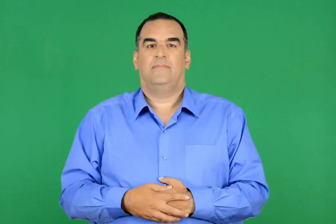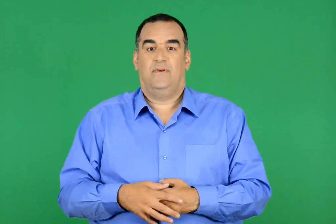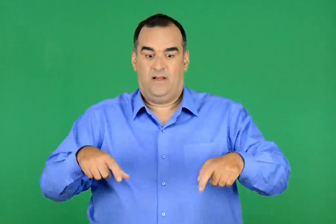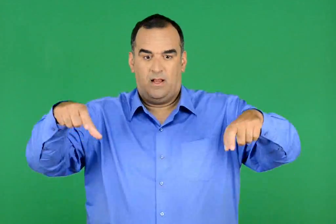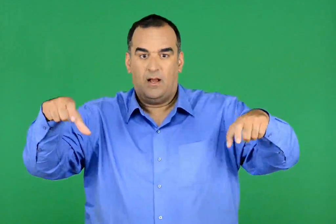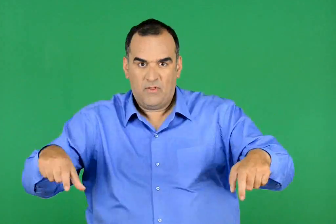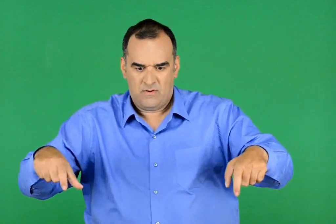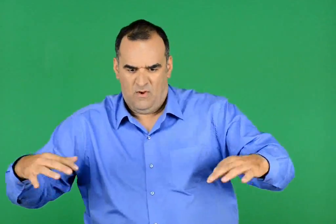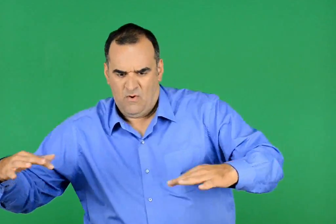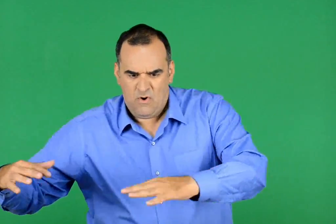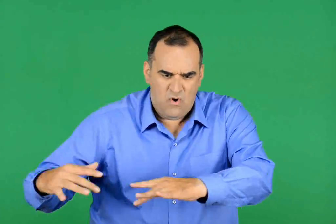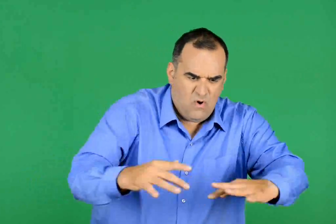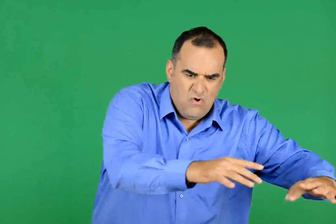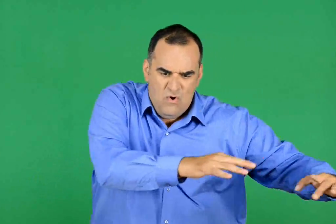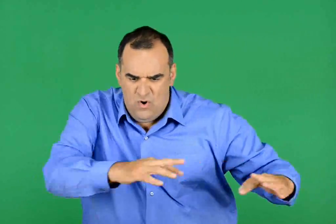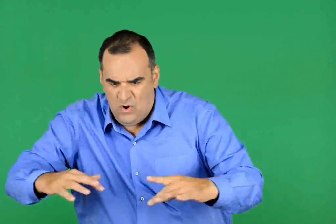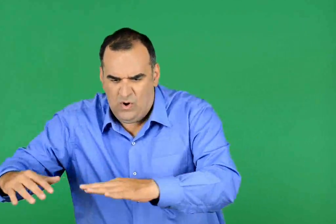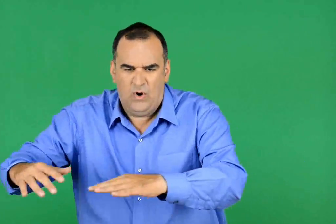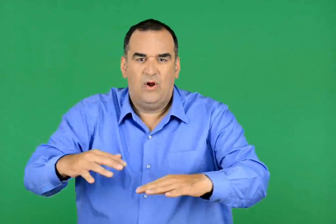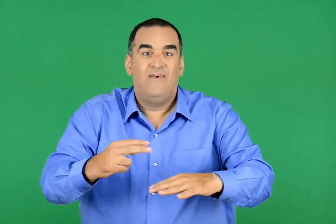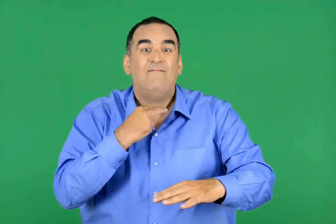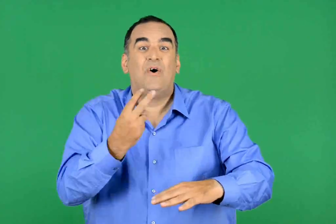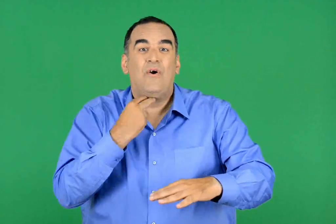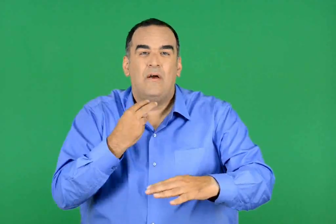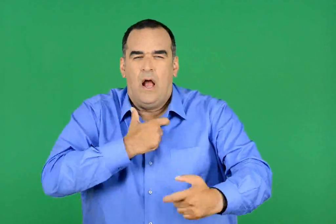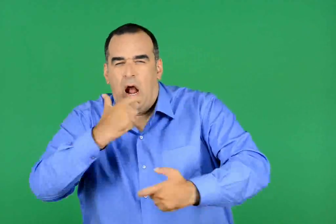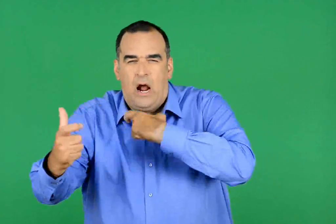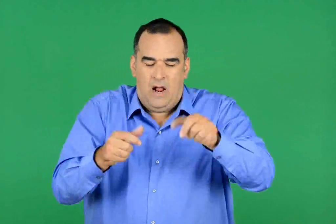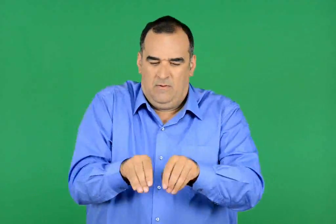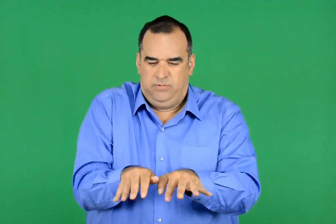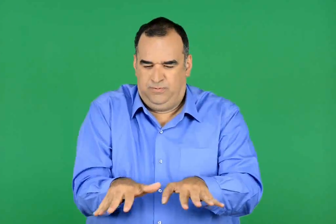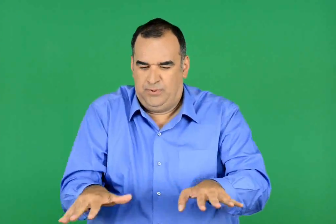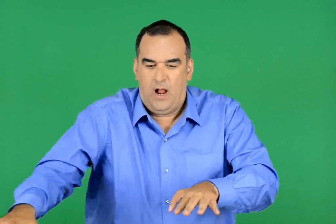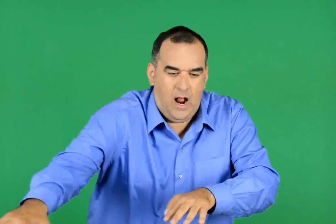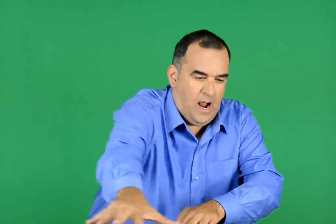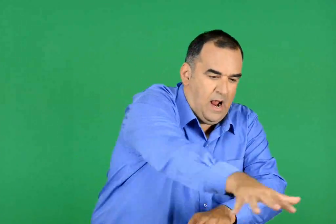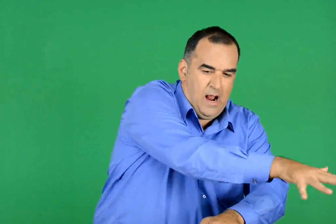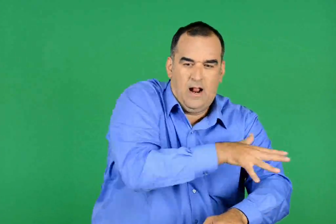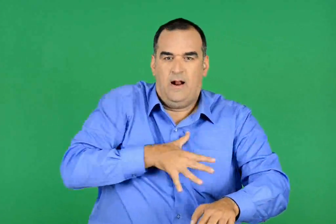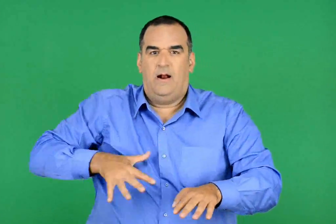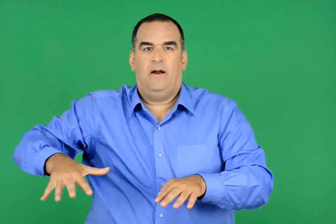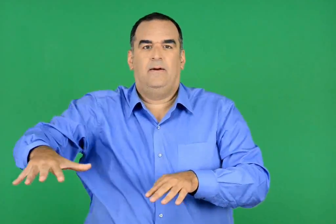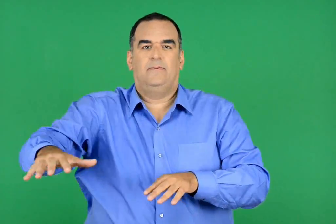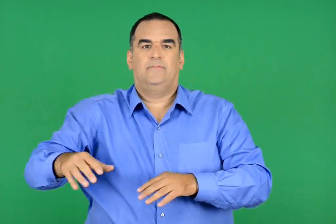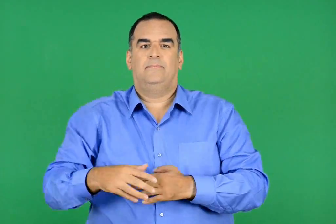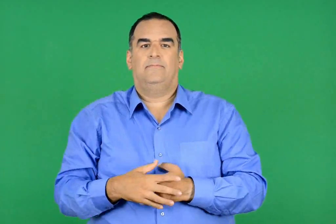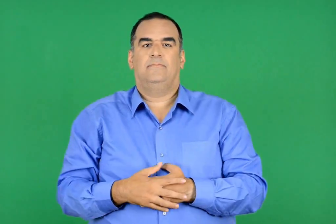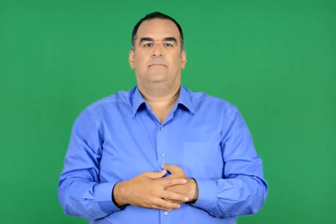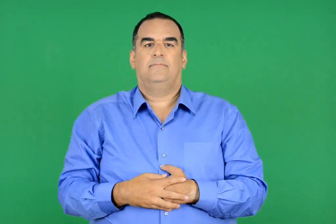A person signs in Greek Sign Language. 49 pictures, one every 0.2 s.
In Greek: αμέσως όλος ο χώρος ζωήρεψε από µεγάλη κίνηση. οι φωνές αντηχούσαν διπλά µέσα στη λαγκαδιά
